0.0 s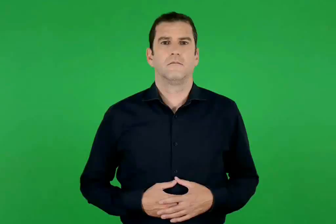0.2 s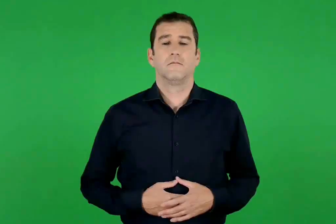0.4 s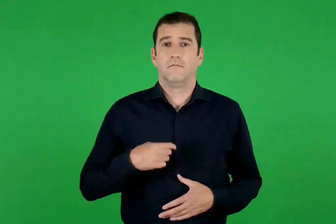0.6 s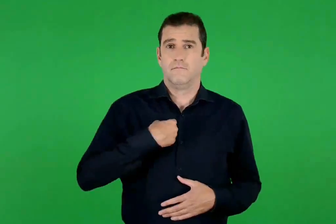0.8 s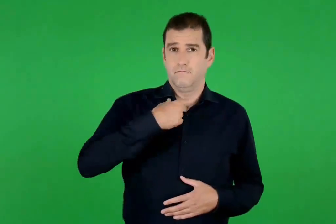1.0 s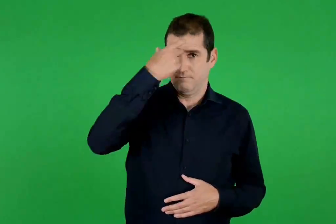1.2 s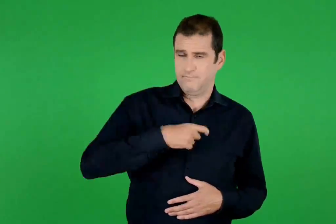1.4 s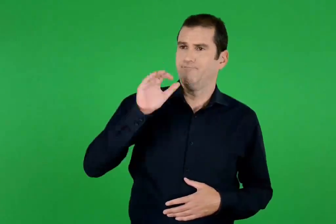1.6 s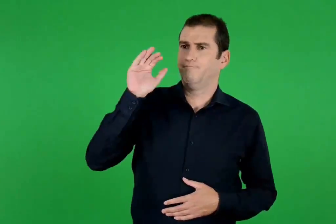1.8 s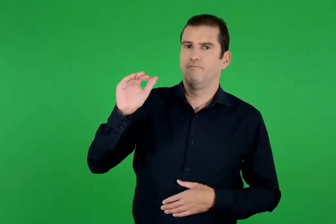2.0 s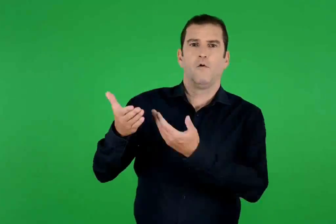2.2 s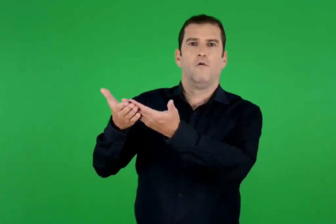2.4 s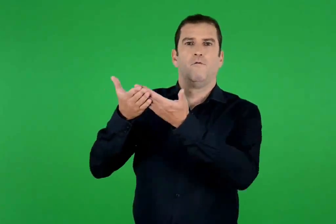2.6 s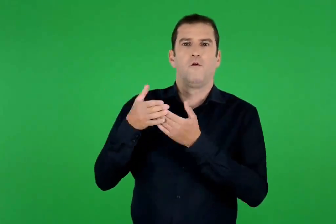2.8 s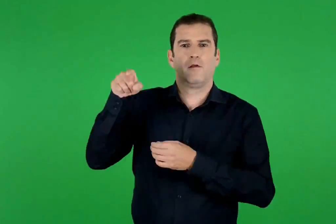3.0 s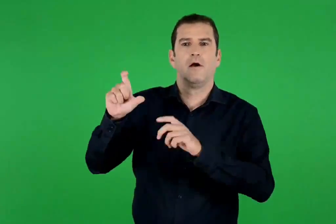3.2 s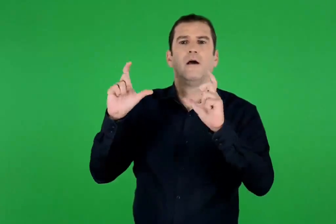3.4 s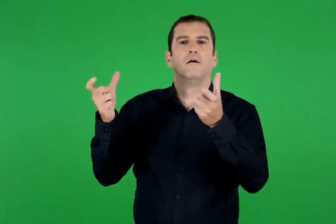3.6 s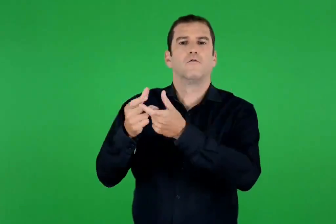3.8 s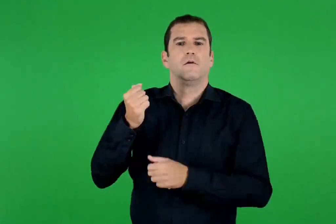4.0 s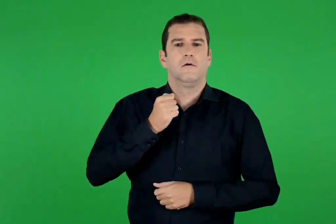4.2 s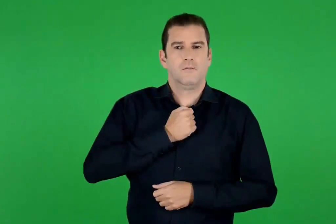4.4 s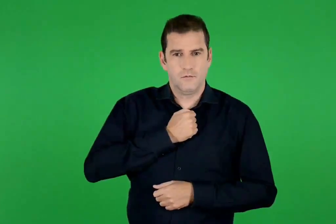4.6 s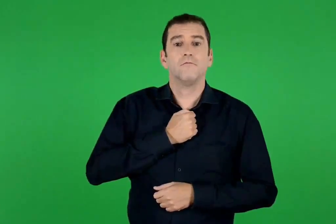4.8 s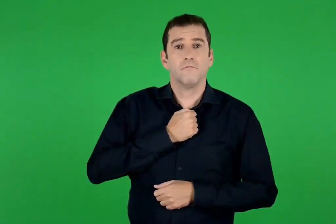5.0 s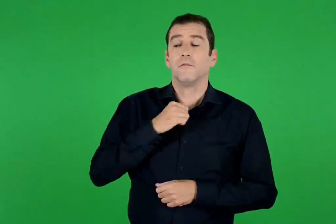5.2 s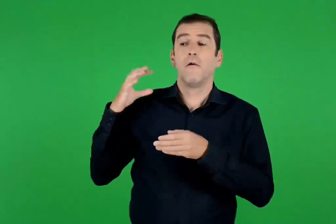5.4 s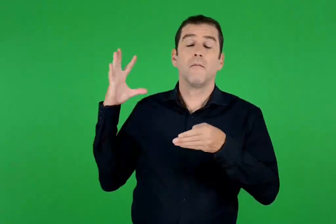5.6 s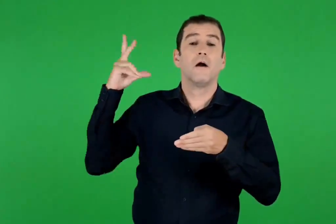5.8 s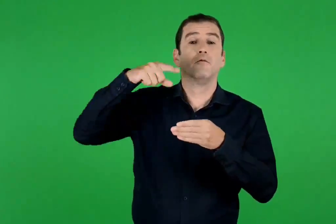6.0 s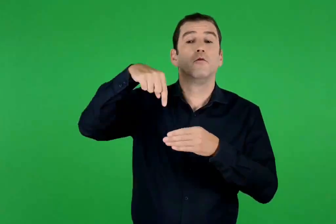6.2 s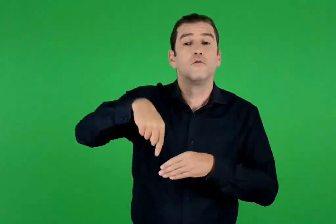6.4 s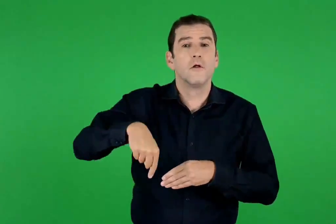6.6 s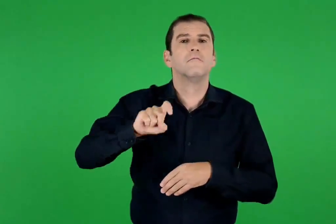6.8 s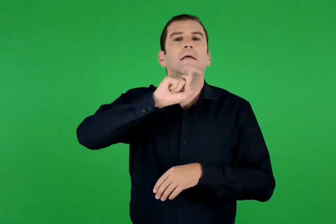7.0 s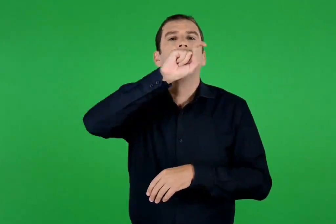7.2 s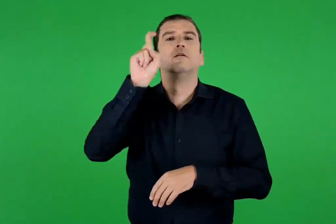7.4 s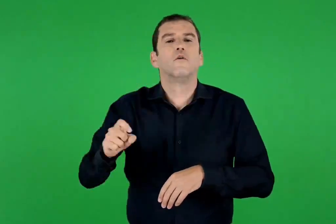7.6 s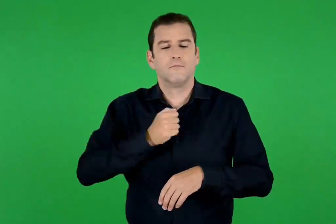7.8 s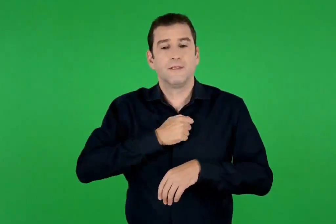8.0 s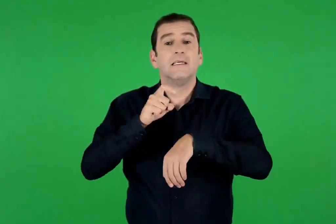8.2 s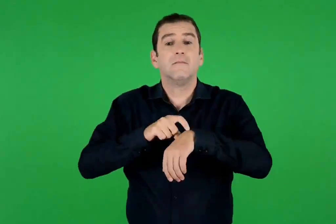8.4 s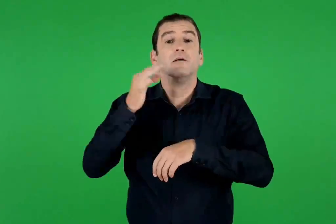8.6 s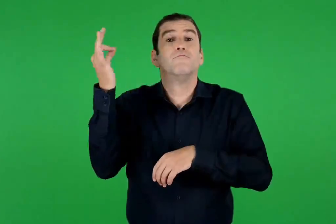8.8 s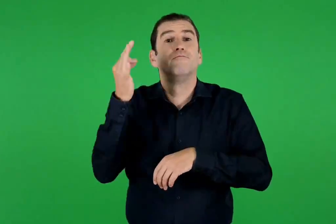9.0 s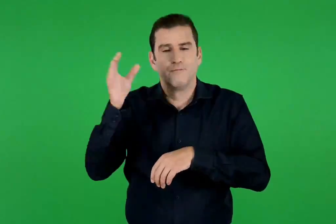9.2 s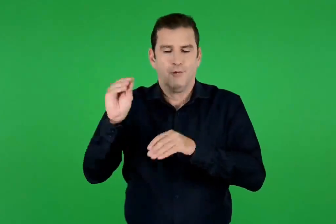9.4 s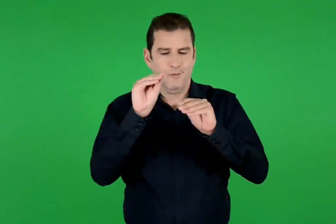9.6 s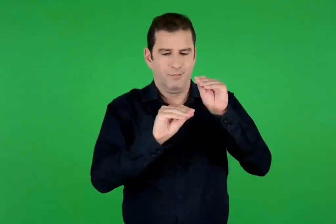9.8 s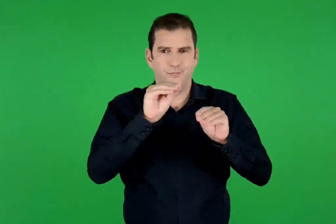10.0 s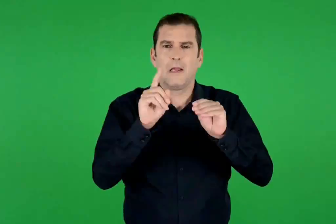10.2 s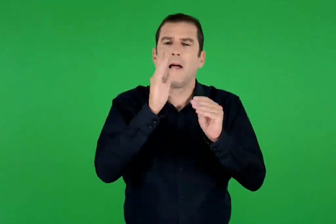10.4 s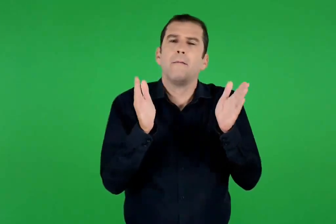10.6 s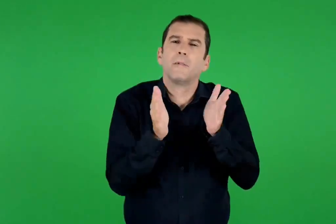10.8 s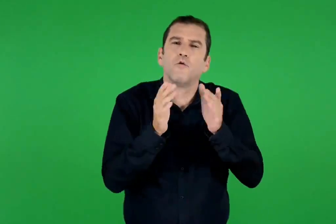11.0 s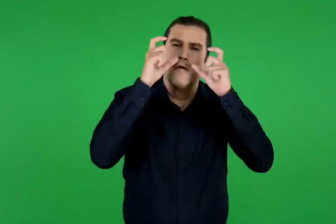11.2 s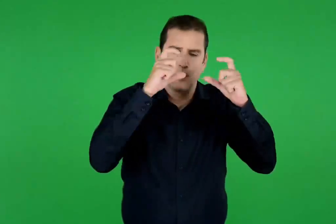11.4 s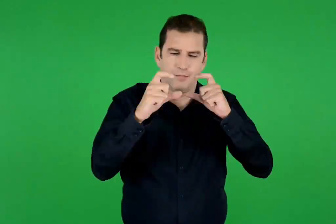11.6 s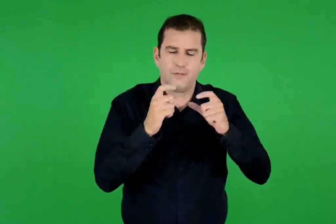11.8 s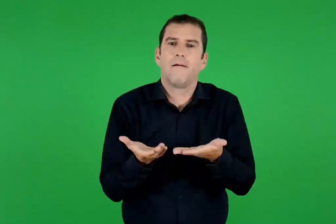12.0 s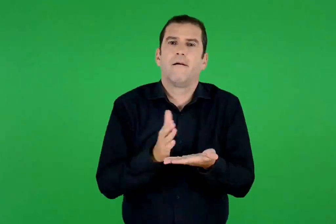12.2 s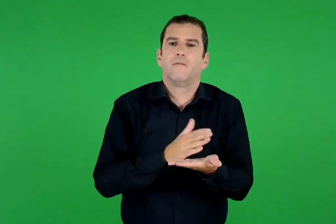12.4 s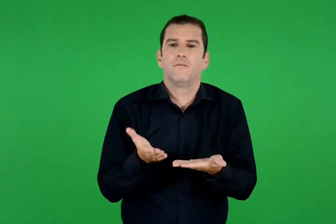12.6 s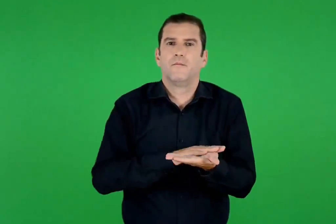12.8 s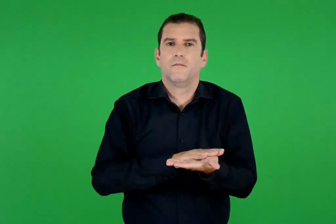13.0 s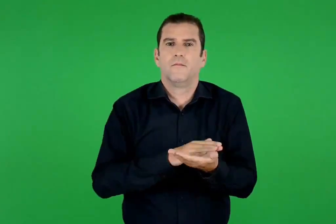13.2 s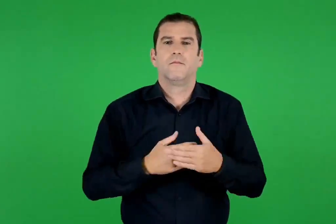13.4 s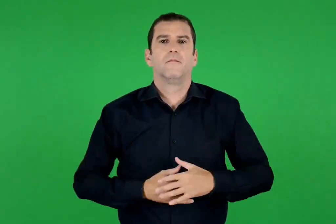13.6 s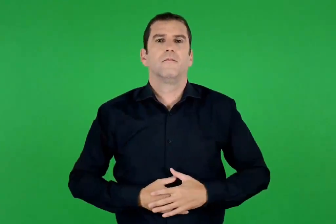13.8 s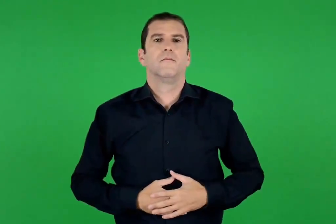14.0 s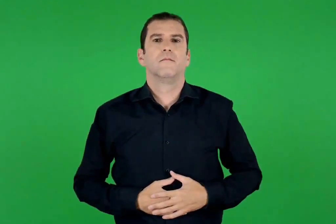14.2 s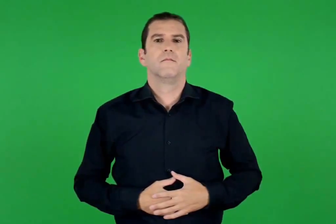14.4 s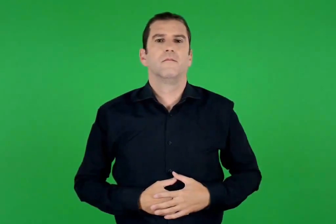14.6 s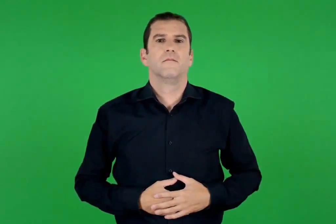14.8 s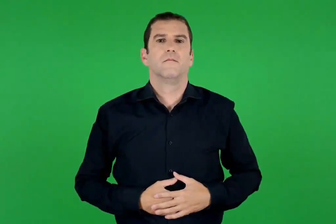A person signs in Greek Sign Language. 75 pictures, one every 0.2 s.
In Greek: ζητώ τη βοήθεια της οικογένειάς μου για να φτιάξω ένα μικρό φωτογραφικό άλμπουμ με τις σημαντικότερες στιγμές της ζωής μου ως τώρα
